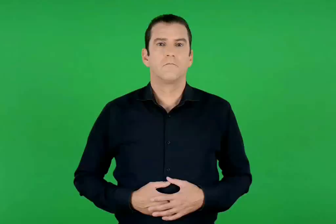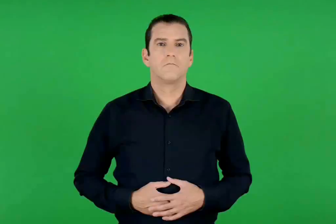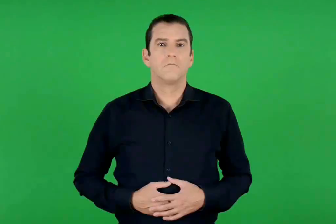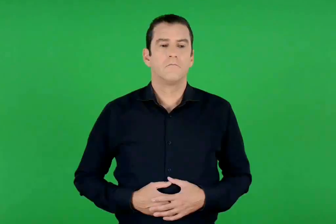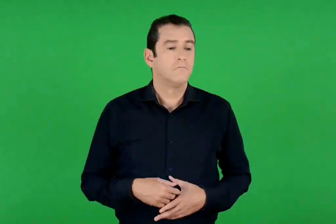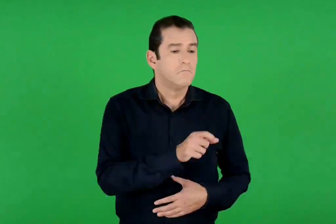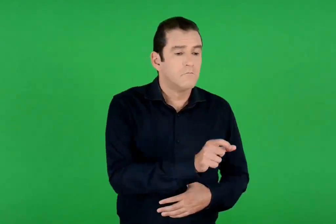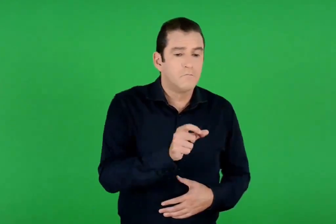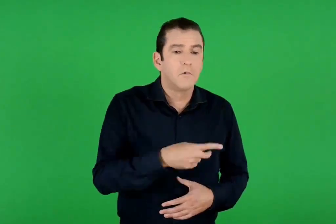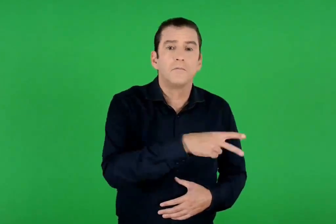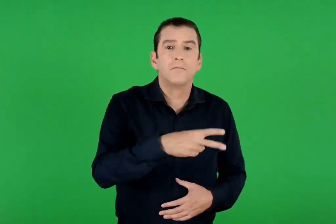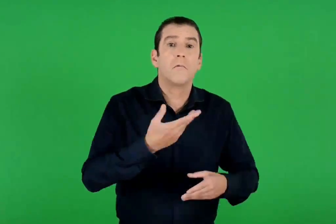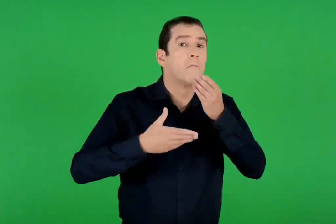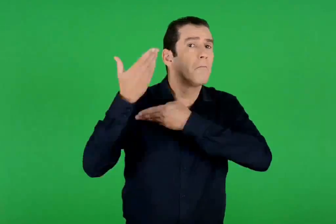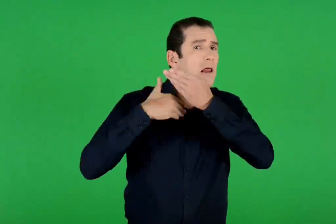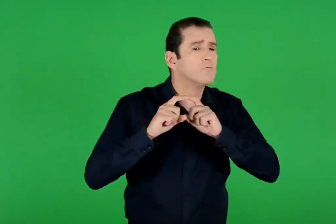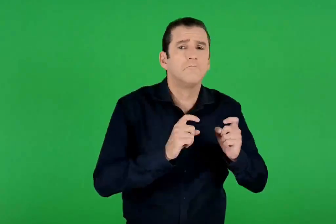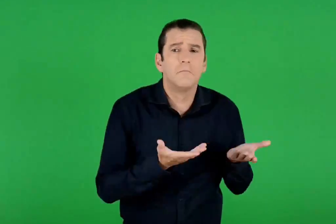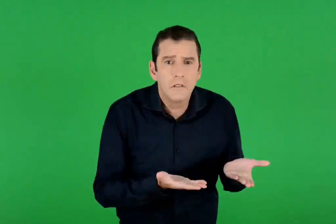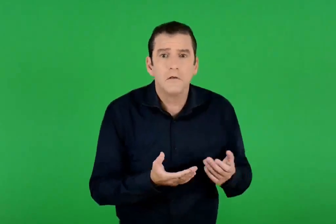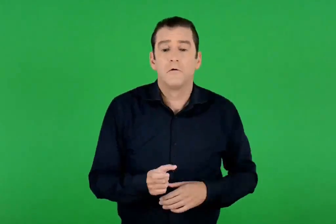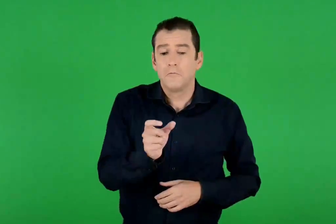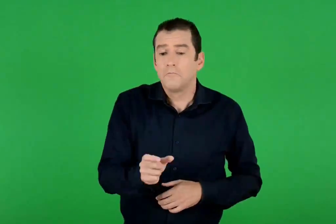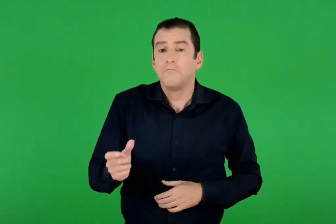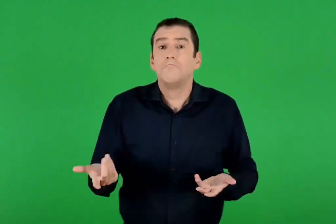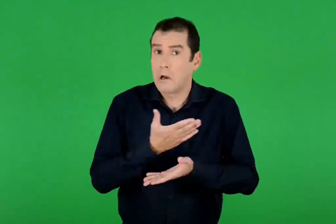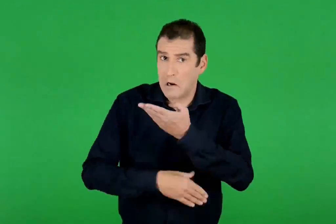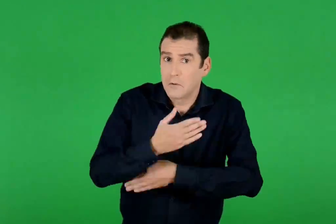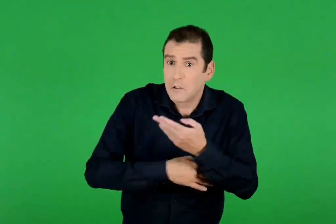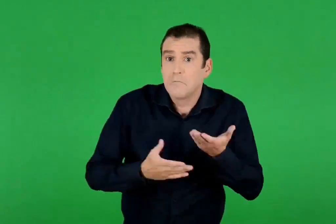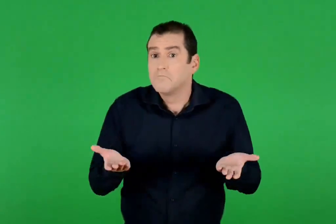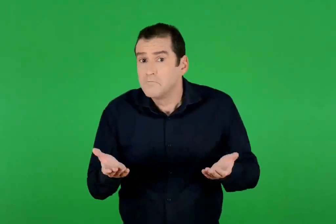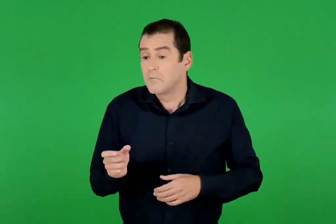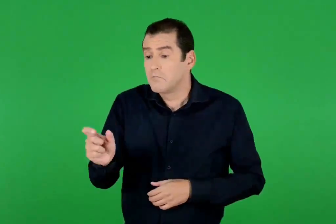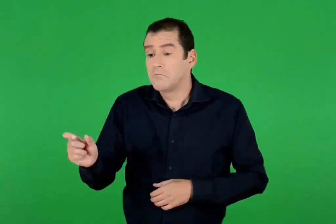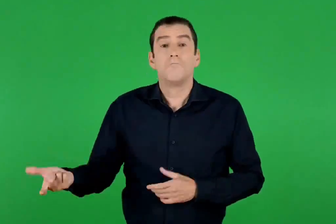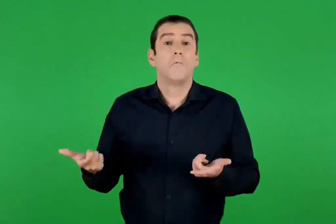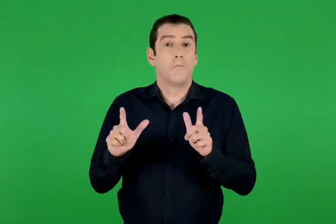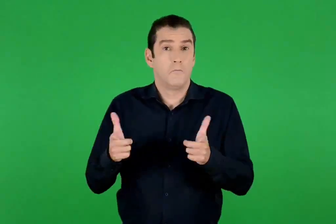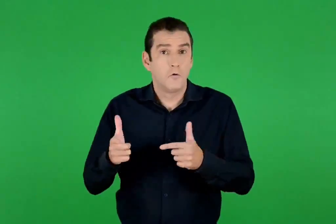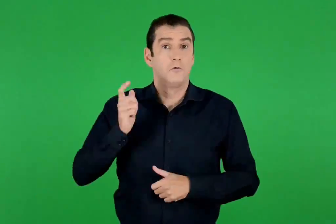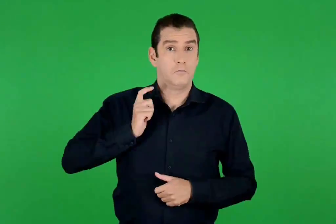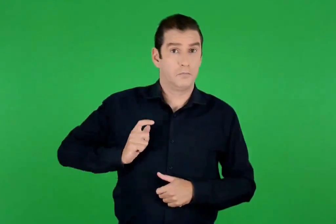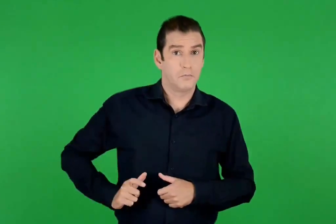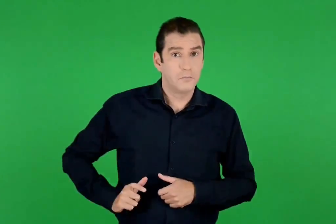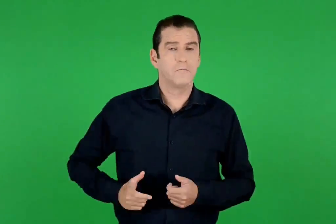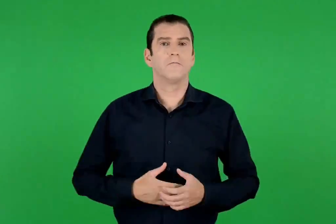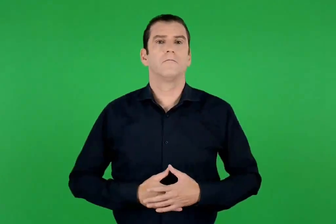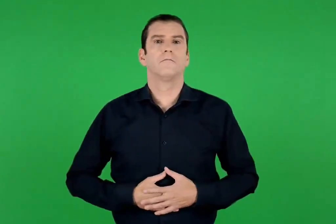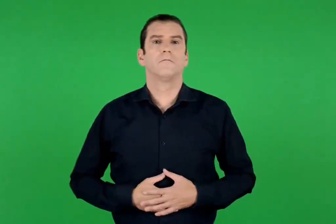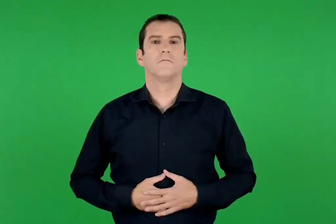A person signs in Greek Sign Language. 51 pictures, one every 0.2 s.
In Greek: ποιες είναι οι παραδόσεις τους , αν έχουν κάποια αναπηρία , αν είναι πλούσια ή φτωχά
